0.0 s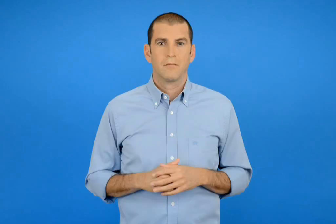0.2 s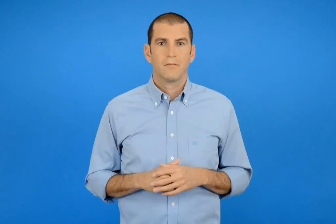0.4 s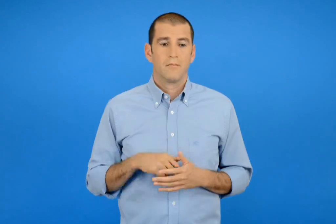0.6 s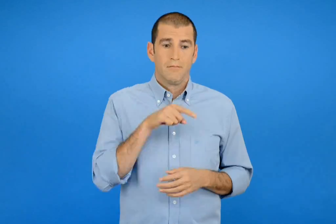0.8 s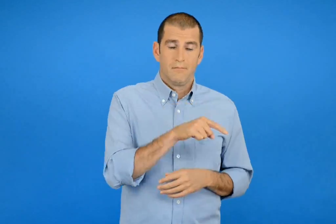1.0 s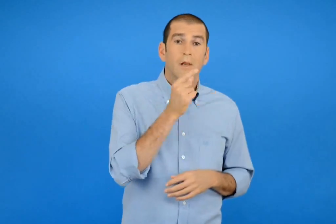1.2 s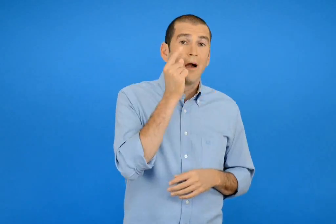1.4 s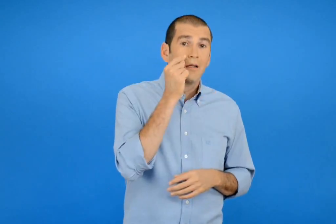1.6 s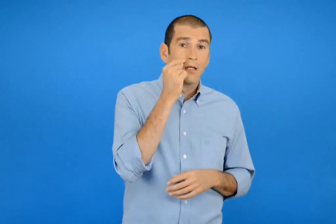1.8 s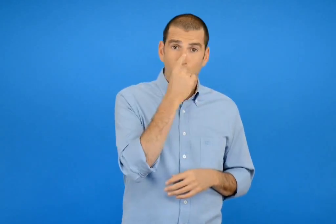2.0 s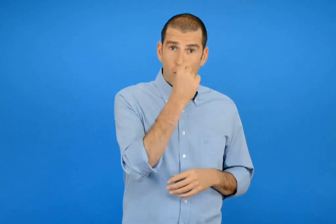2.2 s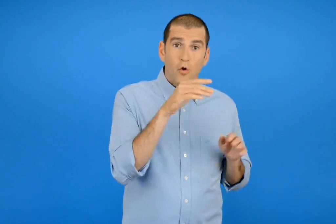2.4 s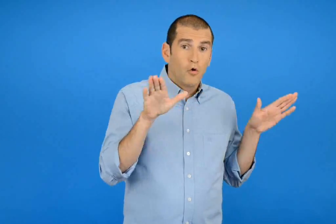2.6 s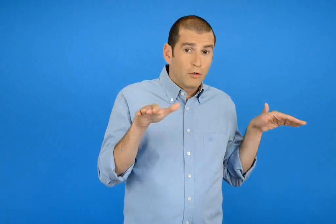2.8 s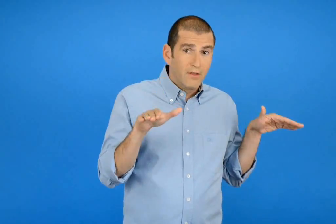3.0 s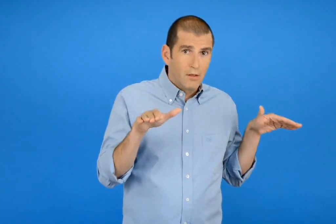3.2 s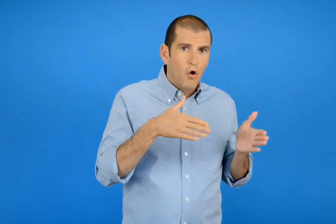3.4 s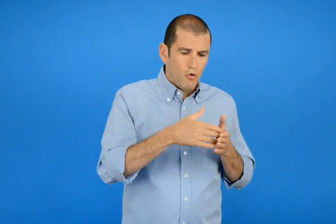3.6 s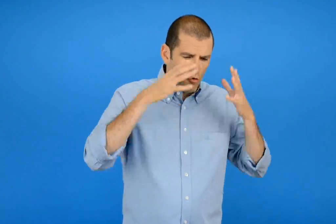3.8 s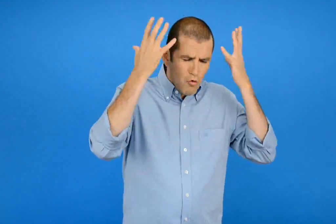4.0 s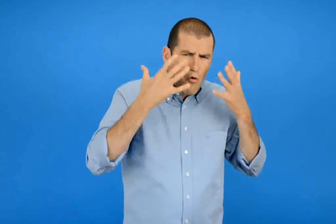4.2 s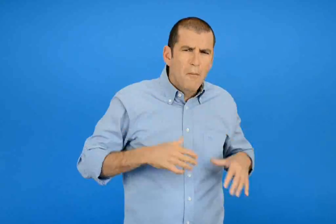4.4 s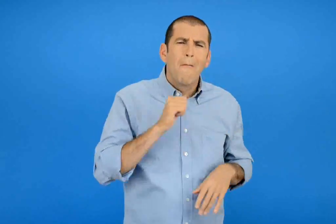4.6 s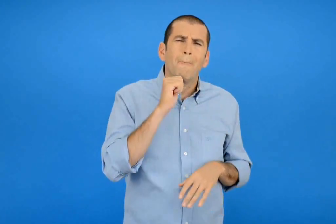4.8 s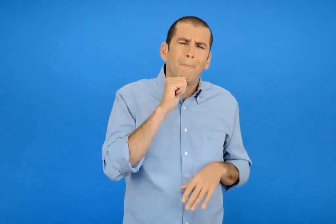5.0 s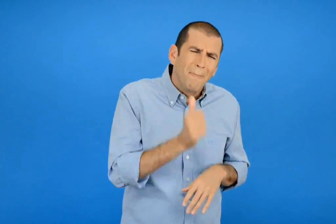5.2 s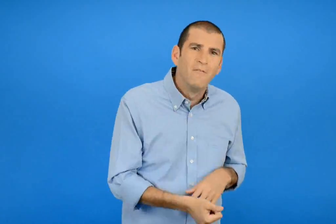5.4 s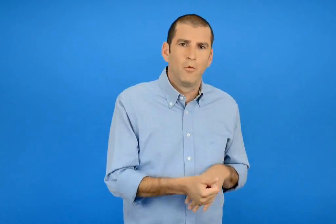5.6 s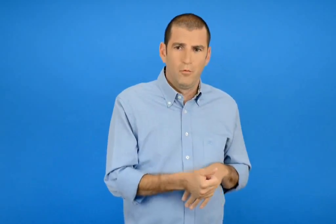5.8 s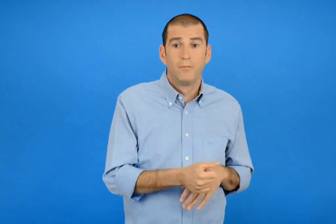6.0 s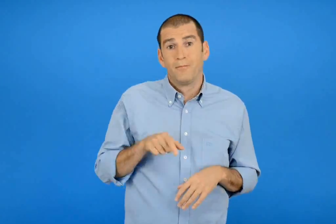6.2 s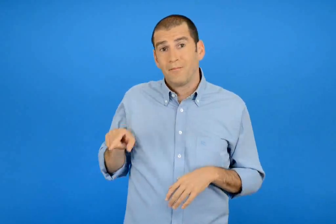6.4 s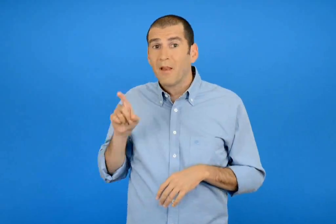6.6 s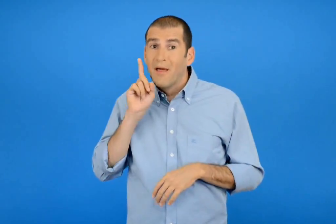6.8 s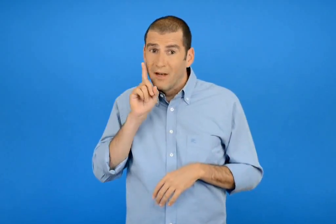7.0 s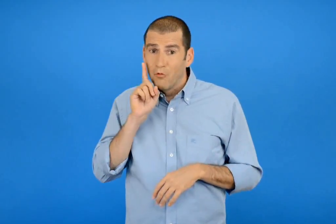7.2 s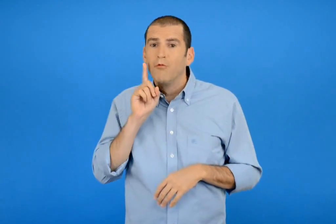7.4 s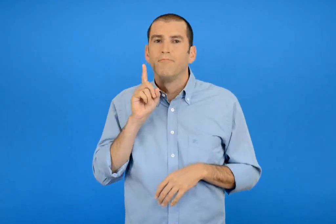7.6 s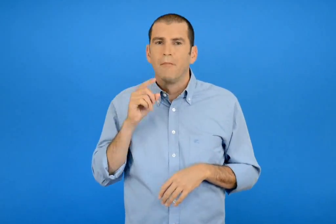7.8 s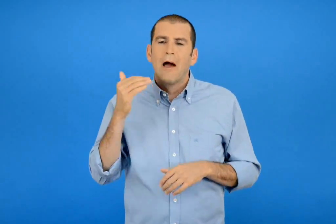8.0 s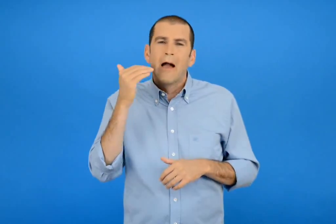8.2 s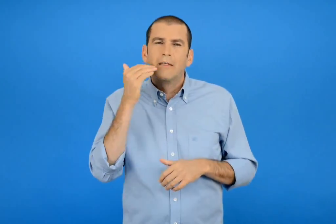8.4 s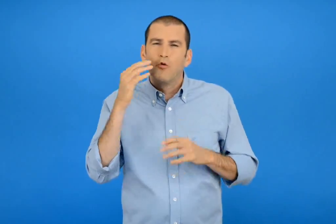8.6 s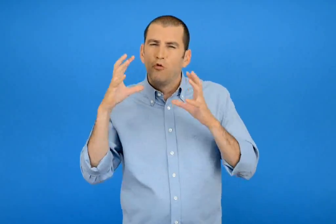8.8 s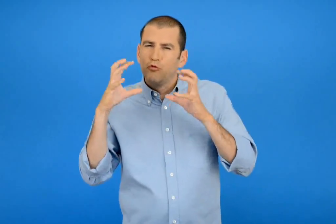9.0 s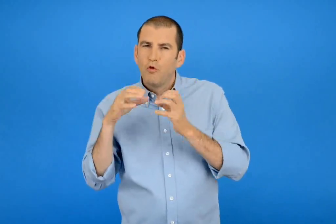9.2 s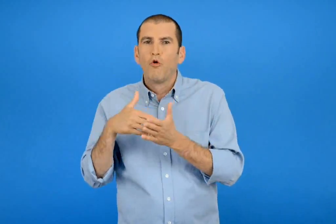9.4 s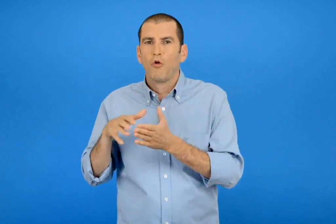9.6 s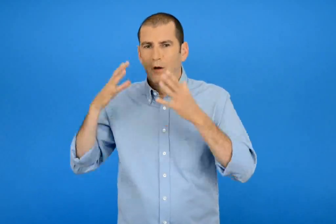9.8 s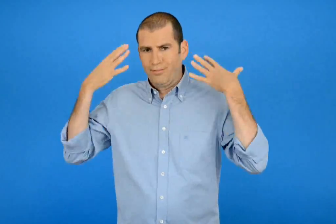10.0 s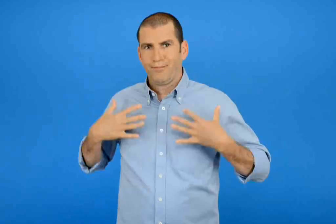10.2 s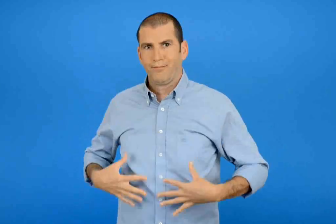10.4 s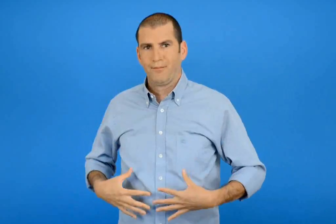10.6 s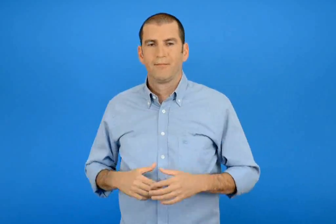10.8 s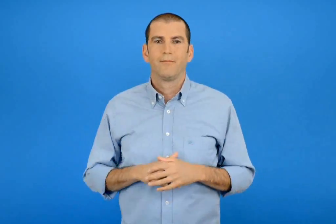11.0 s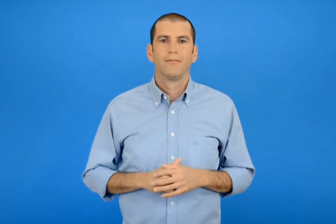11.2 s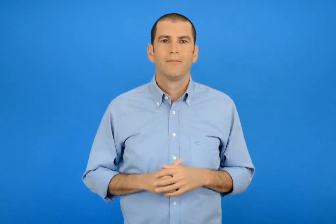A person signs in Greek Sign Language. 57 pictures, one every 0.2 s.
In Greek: το αρσενικό κοτσύφι έχει κατάμαυρο χρώμα το θηλυκό έχει καστανό σκούρο χρώμα
